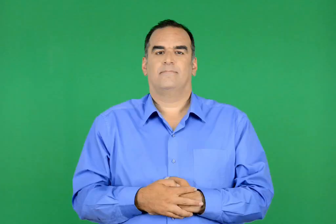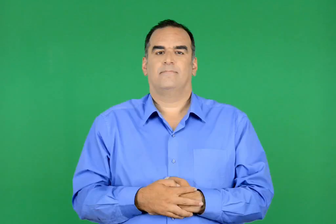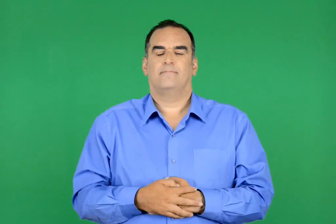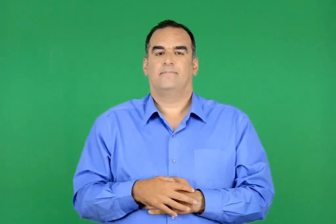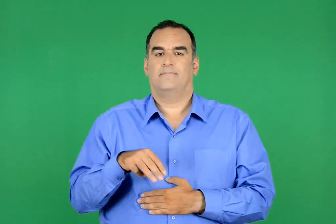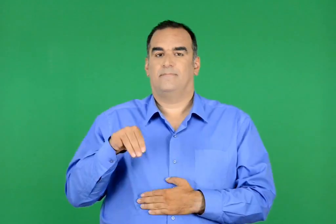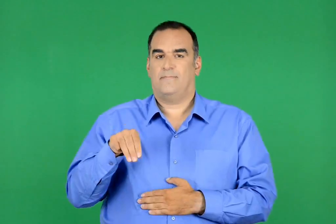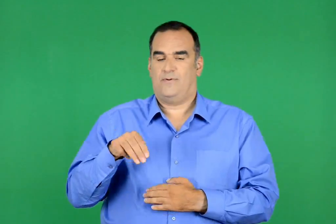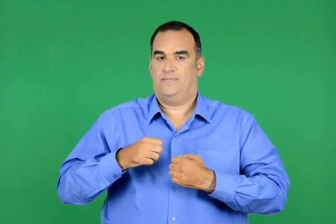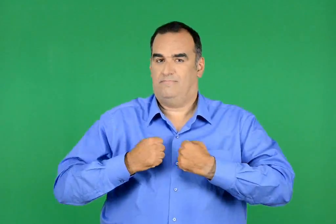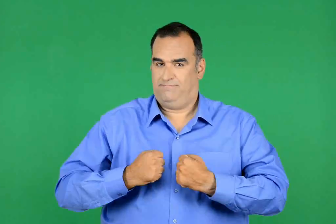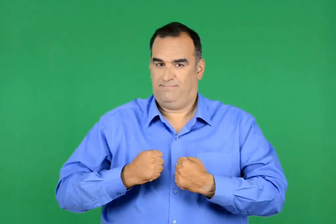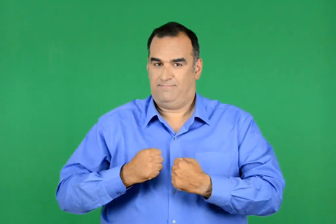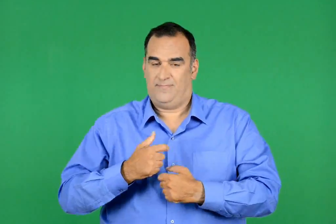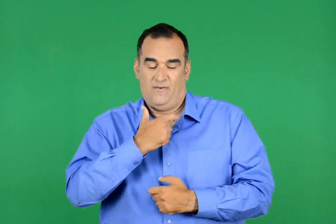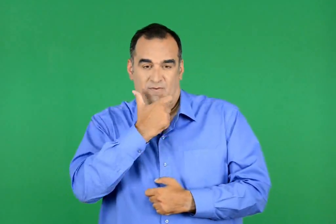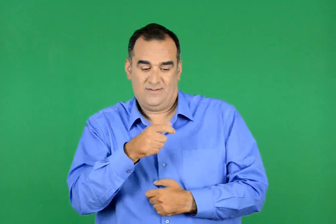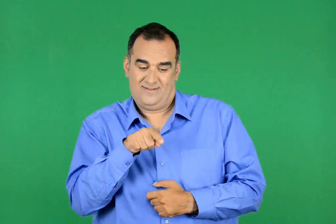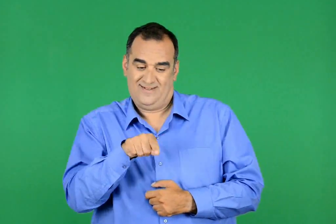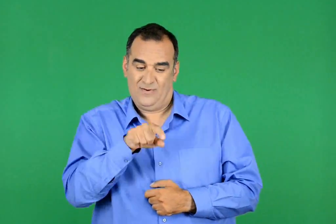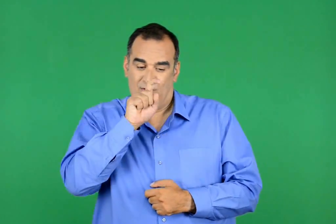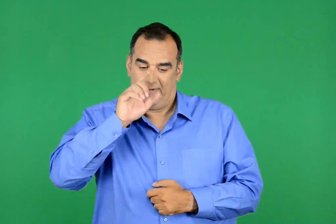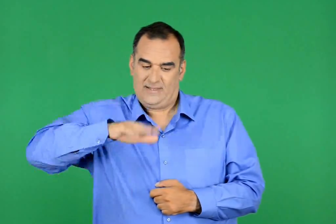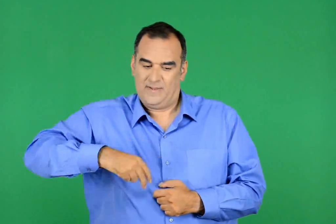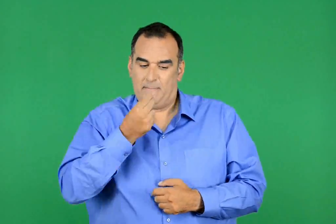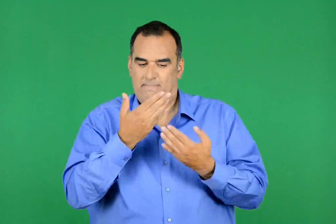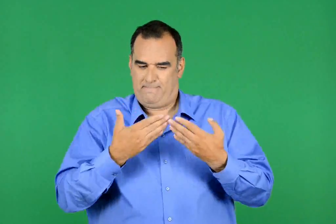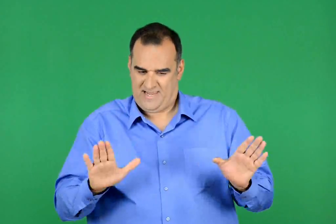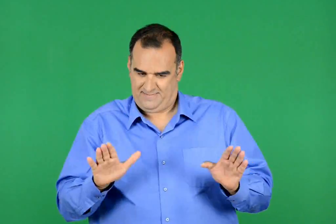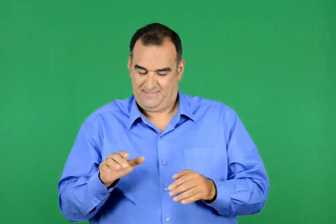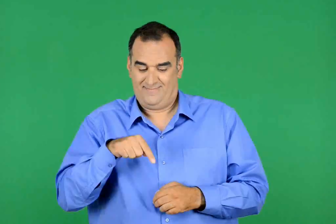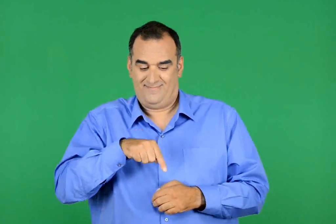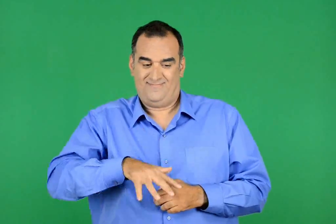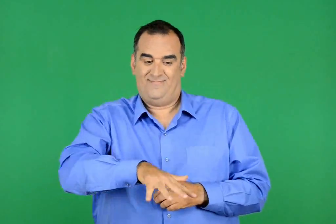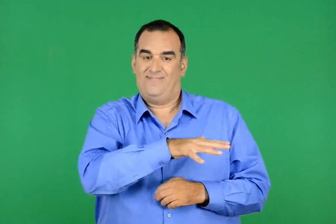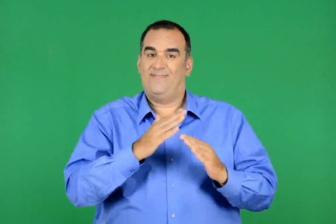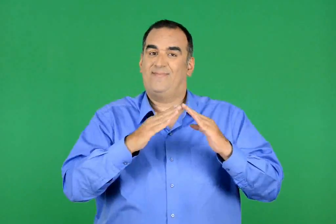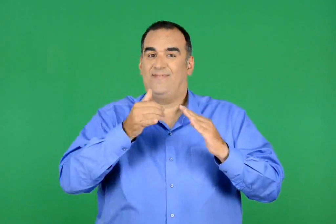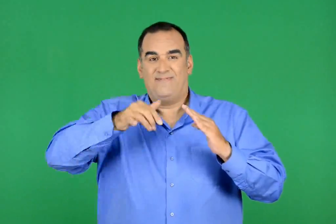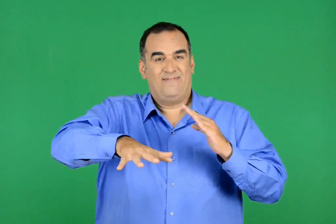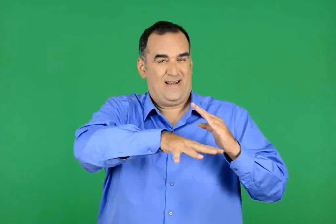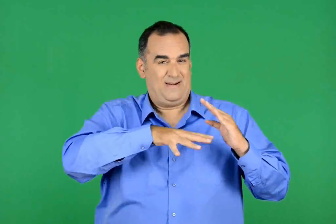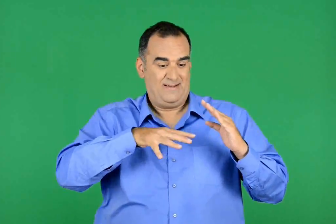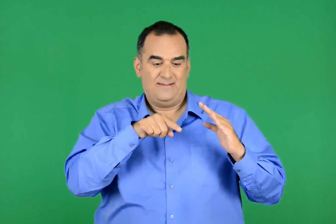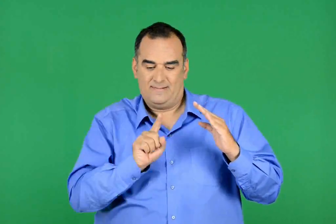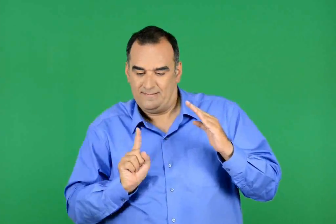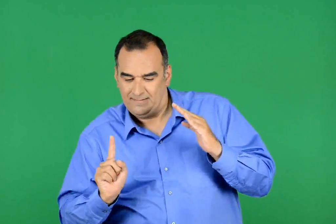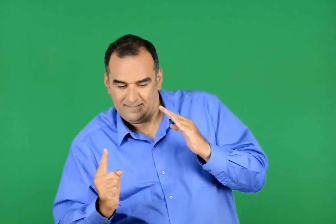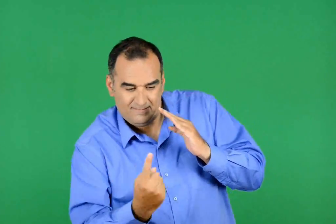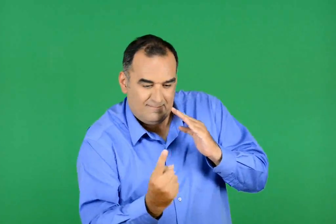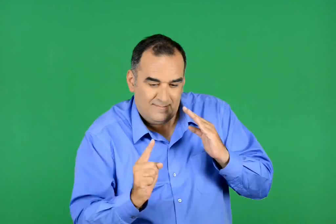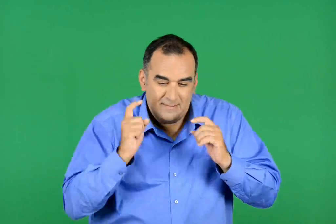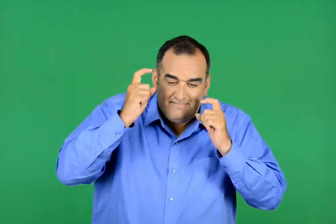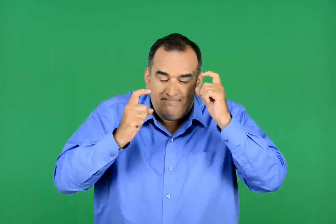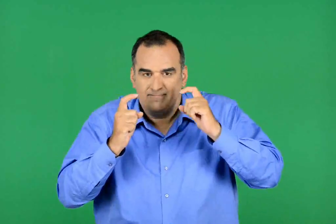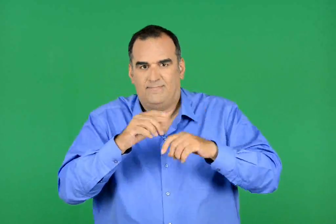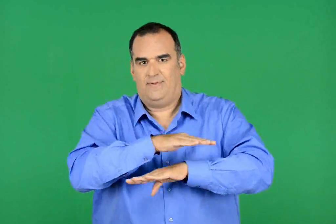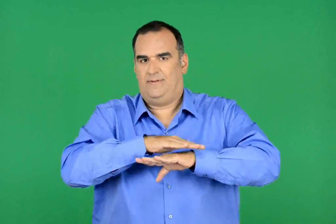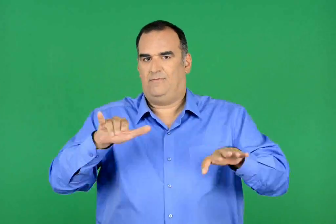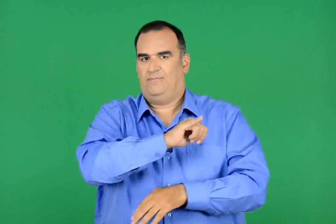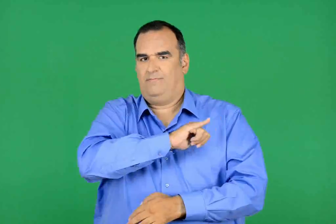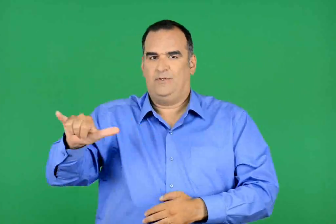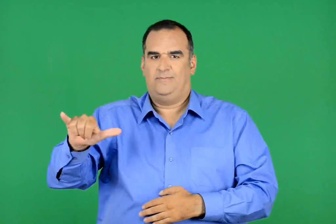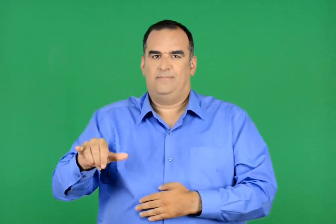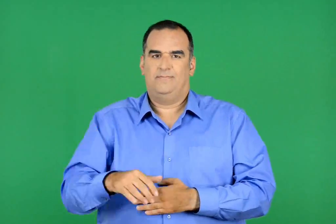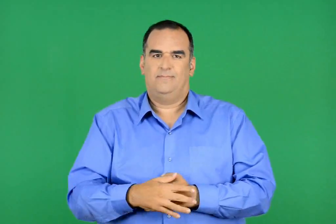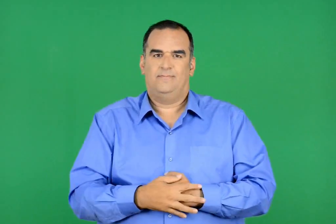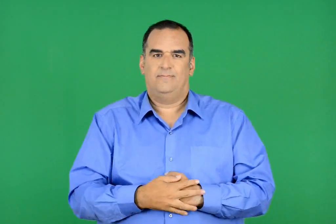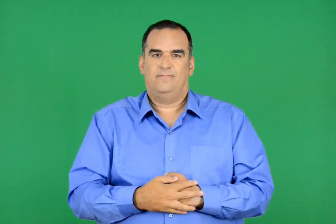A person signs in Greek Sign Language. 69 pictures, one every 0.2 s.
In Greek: έφαγες πια το τελευταίο σου κοτόπουλο αντήχησε και η φωνή του μπόγκι. δε θα ξανατριγυρίσεις ποτέ πια ύποπτα στη δική µου φάρμα
